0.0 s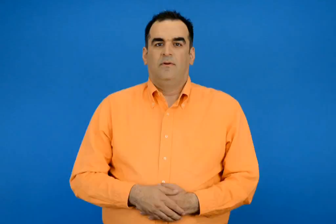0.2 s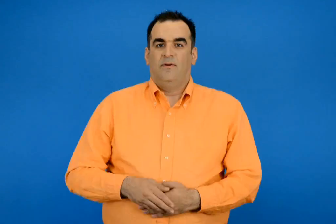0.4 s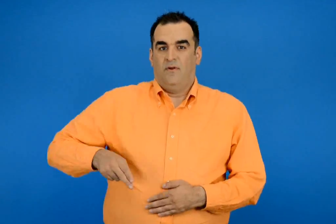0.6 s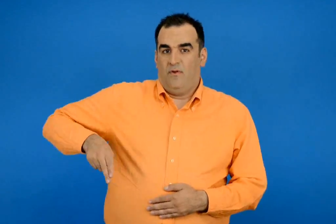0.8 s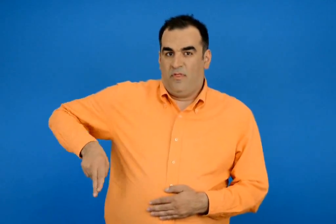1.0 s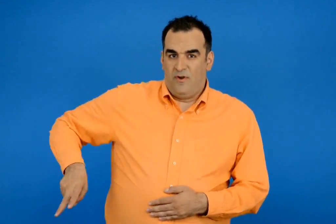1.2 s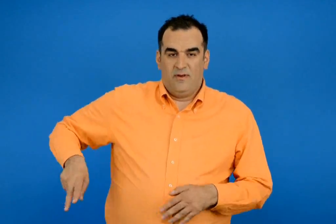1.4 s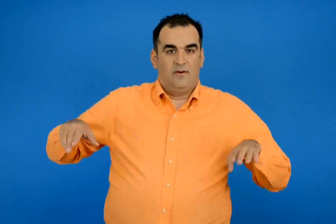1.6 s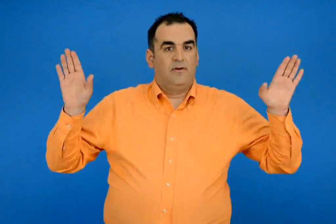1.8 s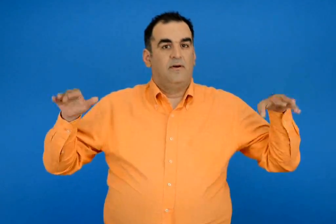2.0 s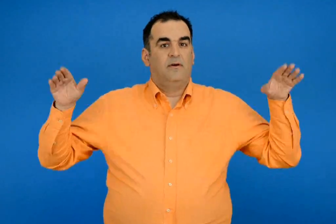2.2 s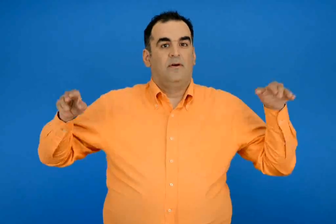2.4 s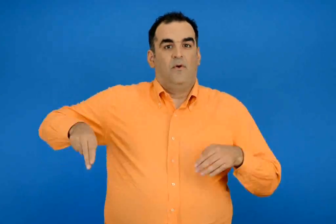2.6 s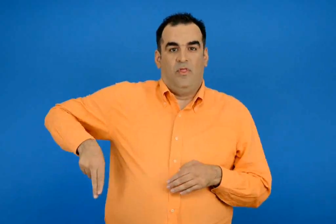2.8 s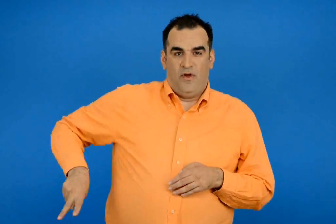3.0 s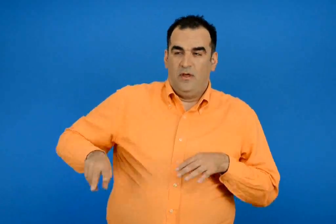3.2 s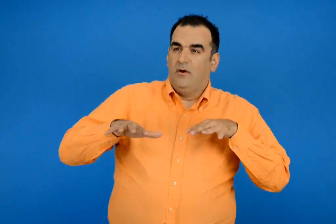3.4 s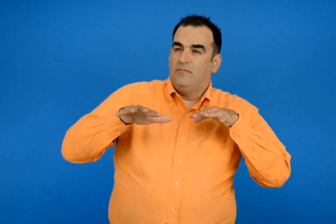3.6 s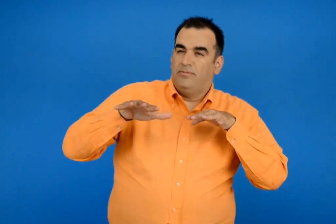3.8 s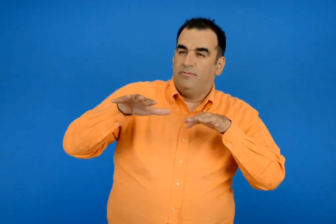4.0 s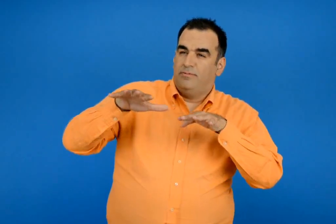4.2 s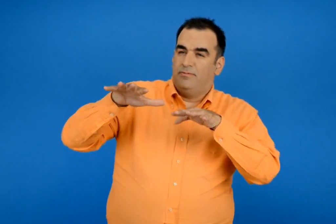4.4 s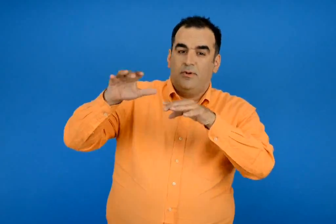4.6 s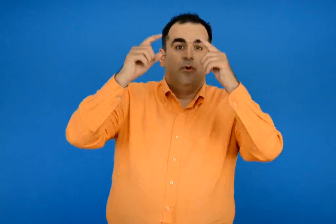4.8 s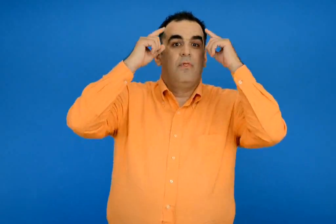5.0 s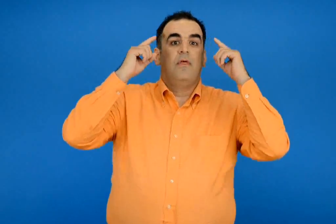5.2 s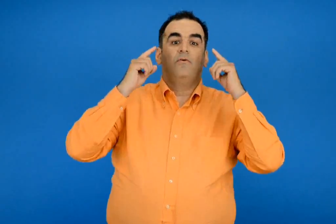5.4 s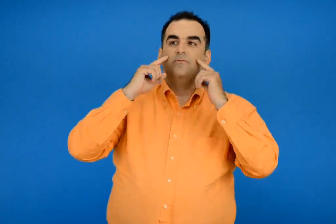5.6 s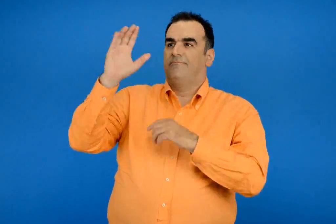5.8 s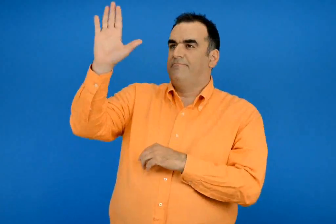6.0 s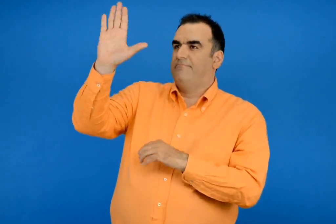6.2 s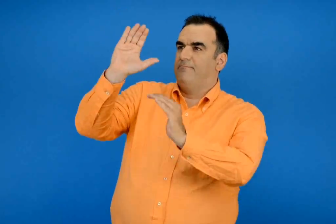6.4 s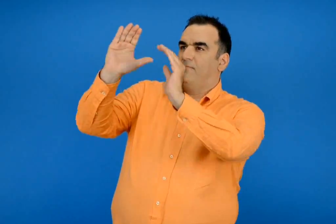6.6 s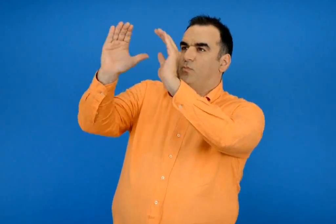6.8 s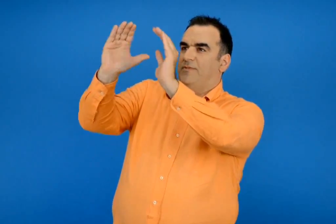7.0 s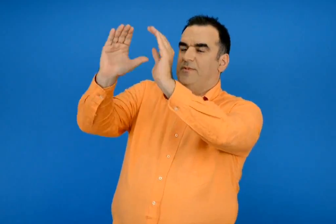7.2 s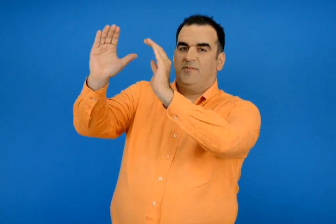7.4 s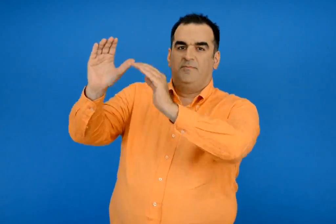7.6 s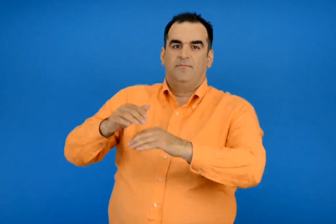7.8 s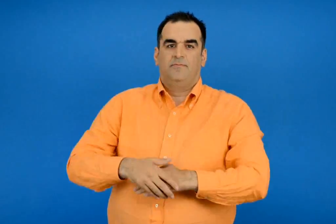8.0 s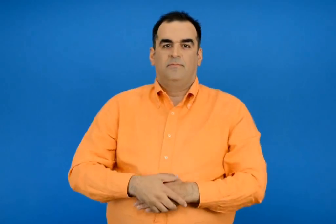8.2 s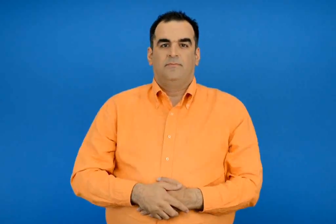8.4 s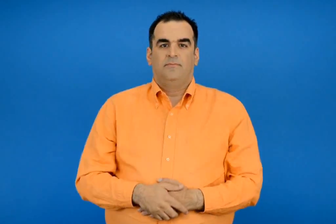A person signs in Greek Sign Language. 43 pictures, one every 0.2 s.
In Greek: δόντια χελιδόνια ωρά σας καλή σας κι ο θεός μαζί σας
